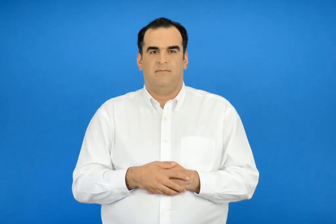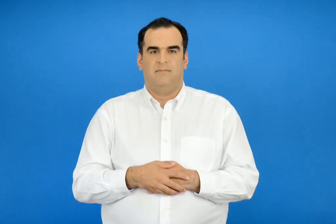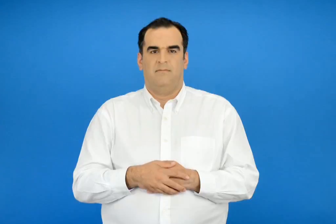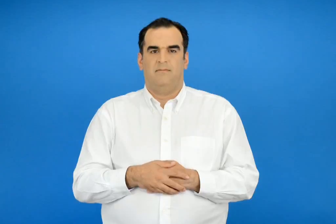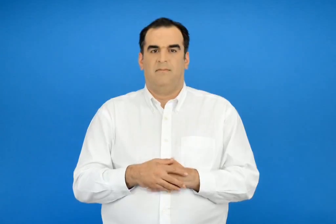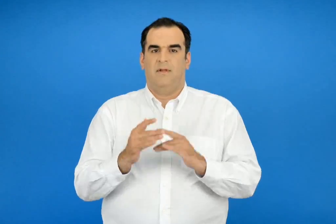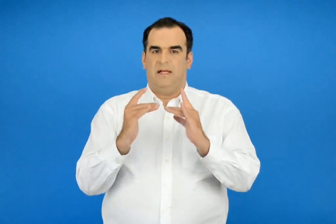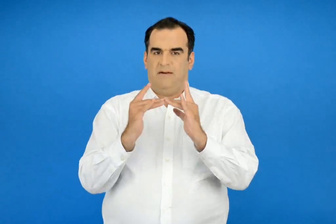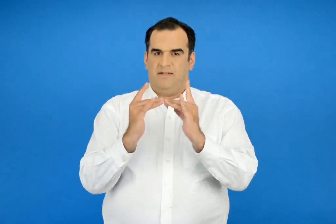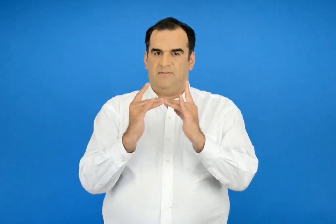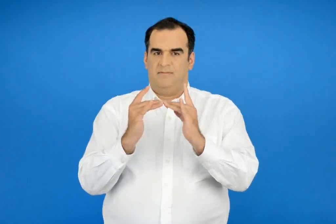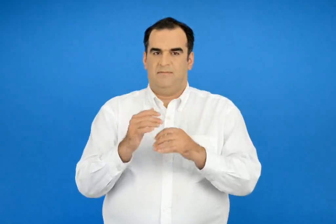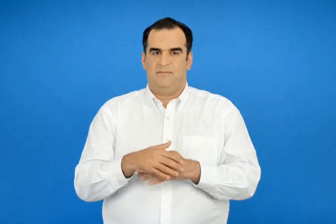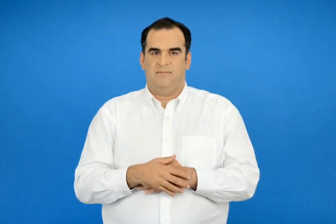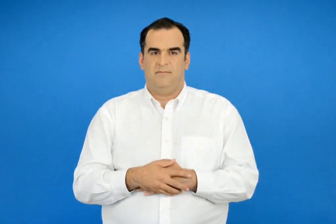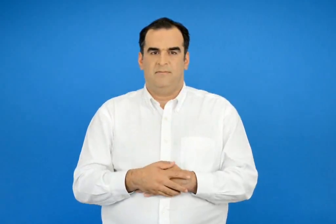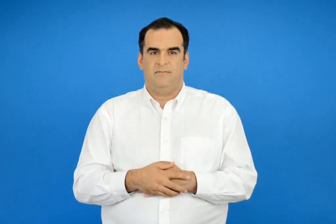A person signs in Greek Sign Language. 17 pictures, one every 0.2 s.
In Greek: κρεβάτι
